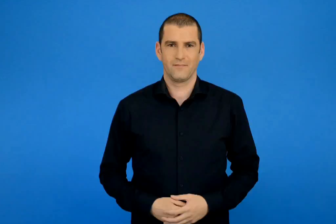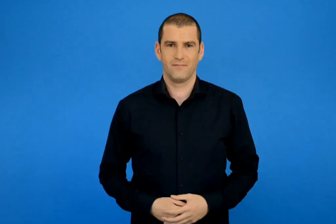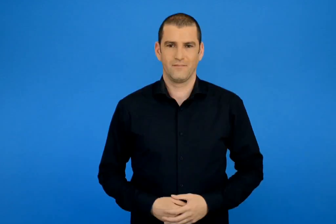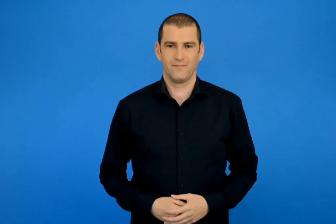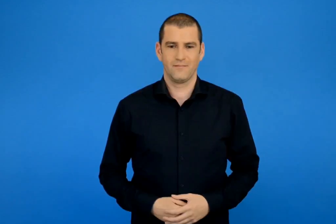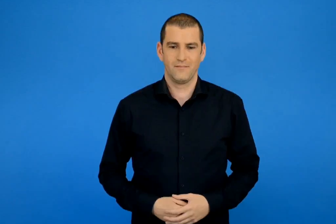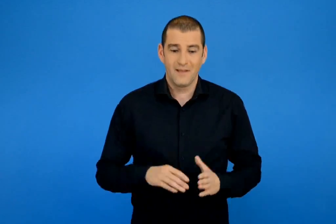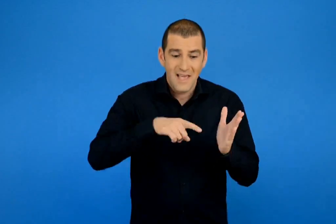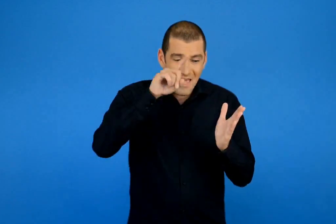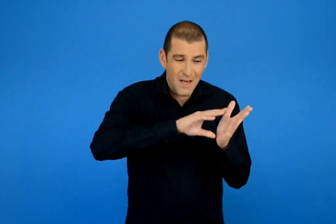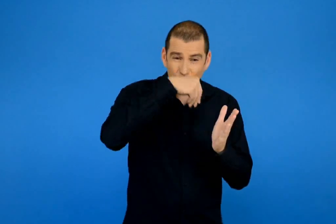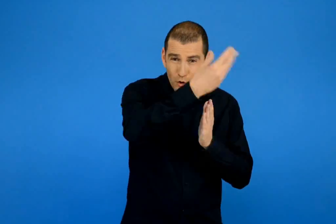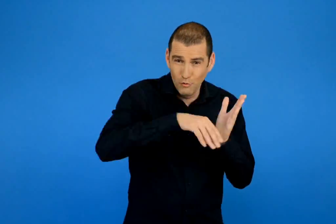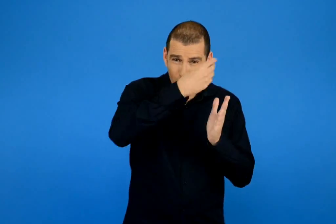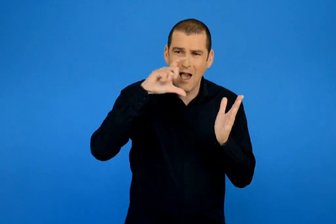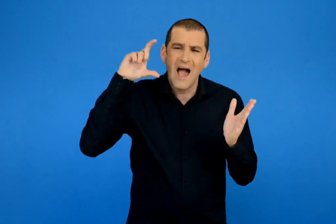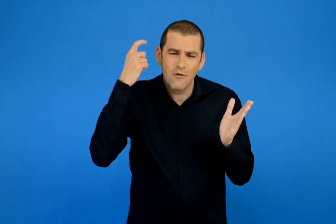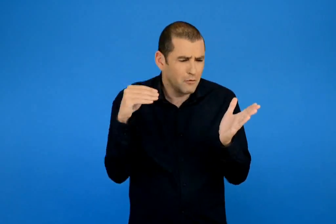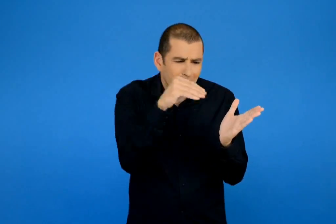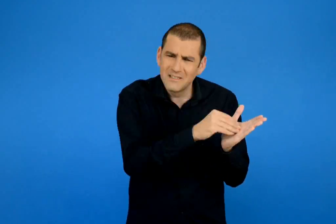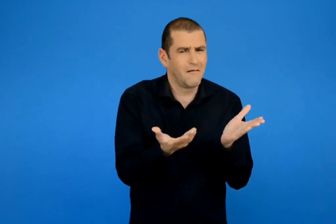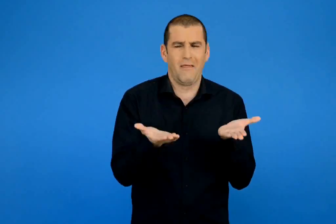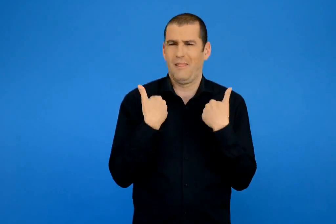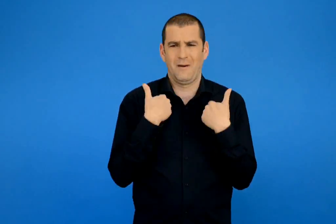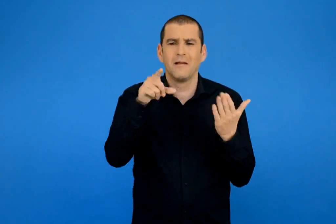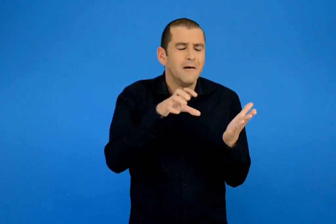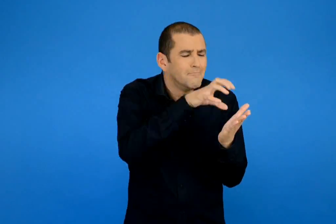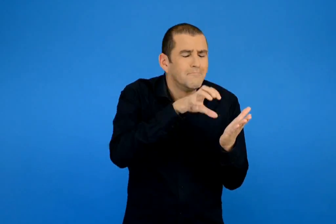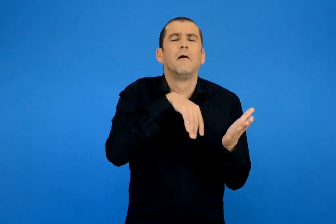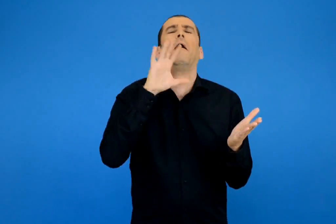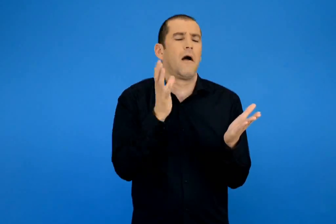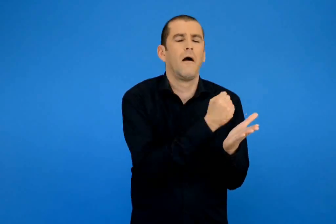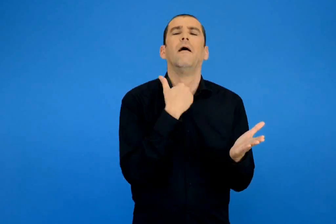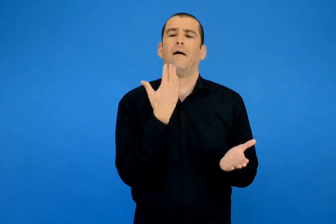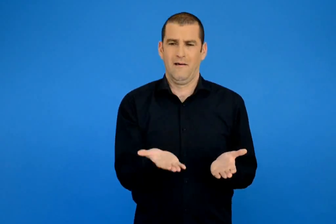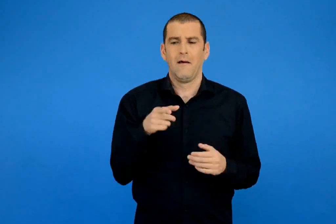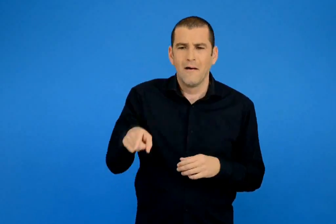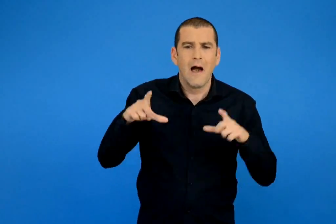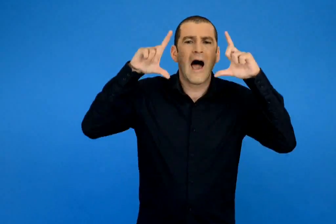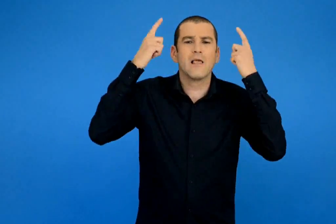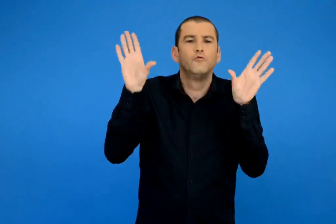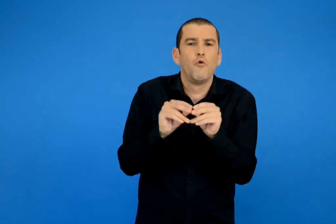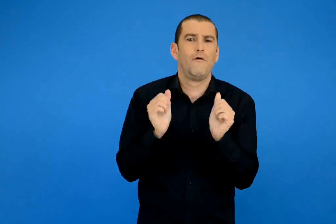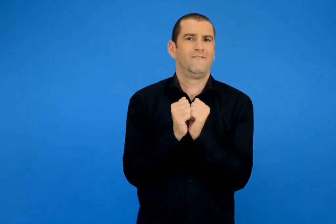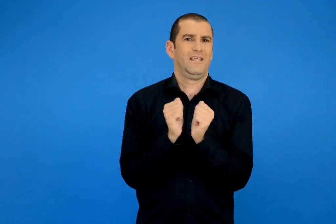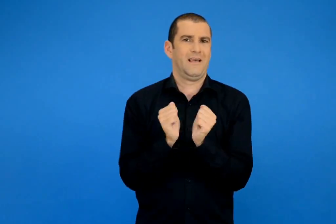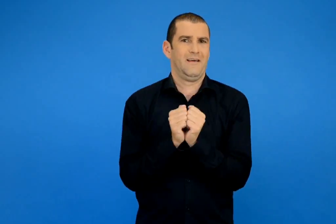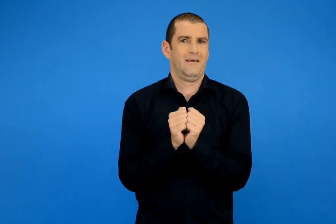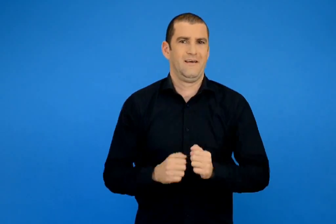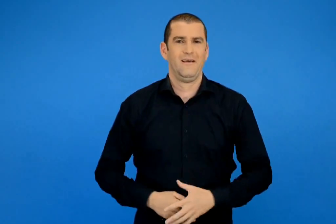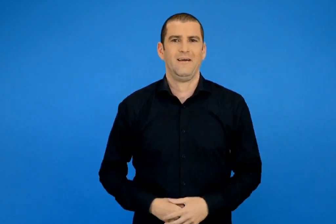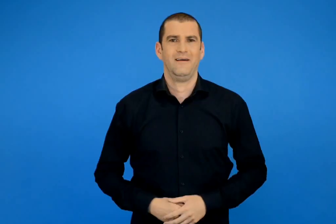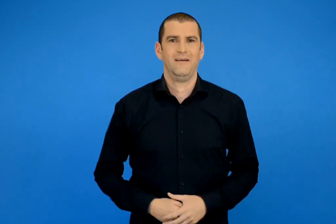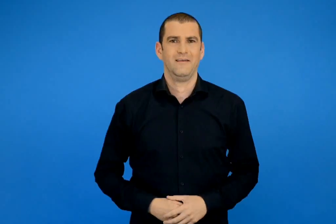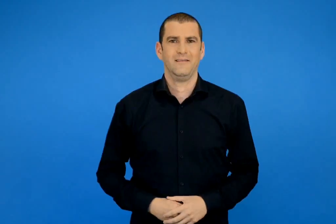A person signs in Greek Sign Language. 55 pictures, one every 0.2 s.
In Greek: αυτός ο άγιος δεν υπάρχει στο ημερολόγιο μην ψάξετε γιατί δε θα τον βρείτε είναι ο άγιος της φιλίας
